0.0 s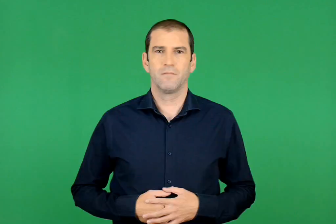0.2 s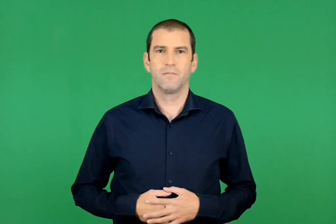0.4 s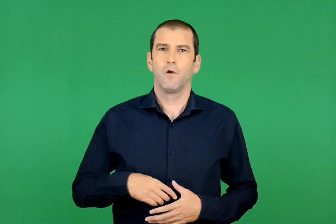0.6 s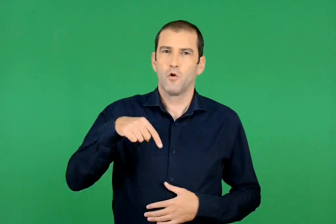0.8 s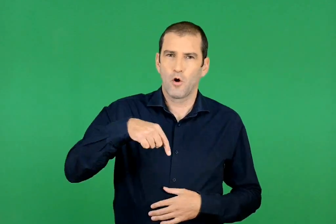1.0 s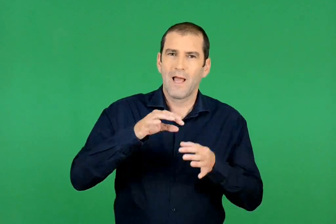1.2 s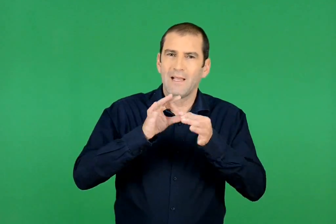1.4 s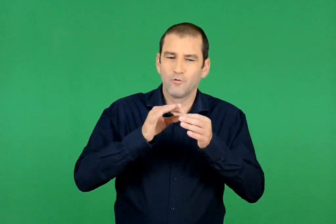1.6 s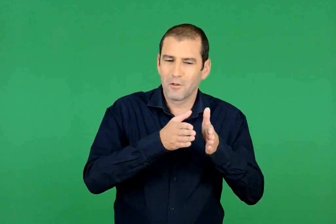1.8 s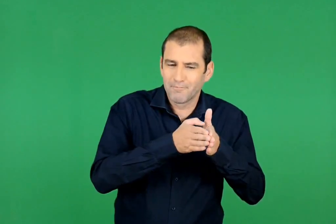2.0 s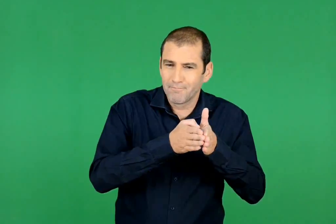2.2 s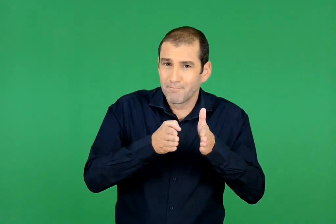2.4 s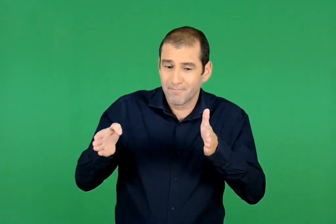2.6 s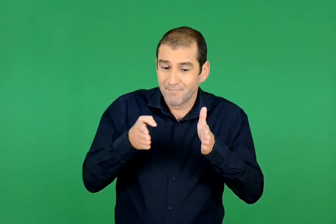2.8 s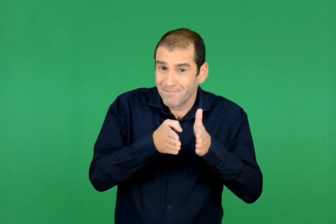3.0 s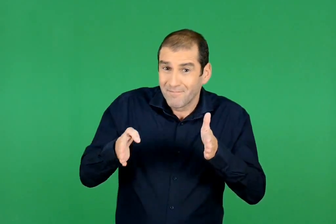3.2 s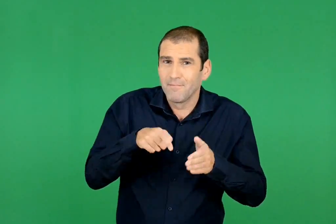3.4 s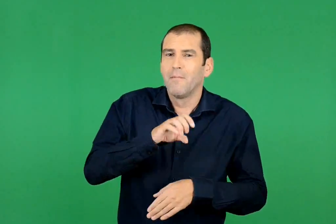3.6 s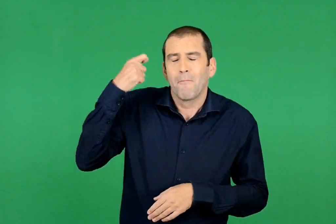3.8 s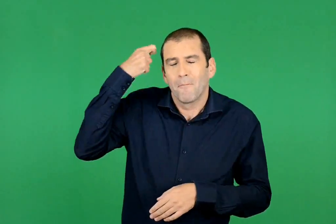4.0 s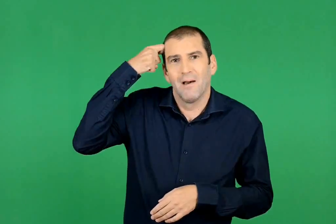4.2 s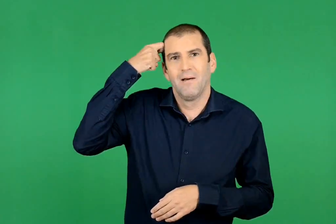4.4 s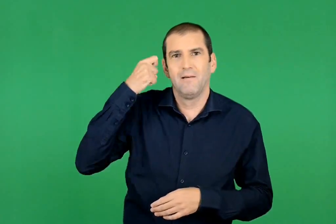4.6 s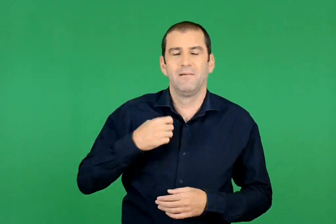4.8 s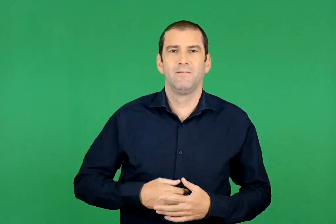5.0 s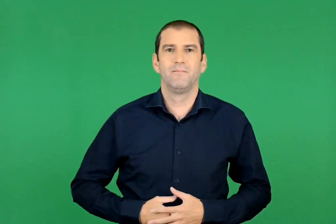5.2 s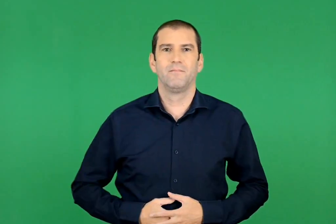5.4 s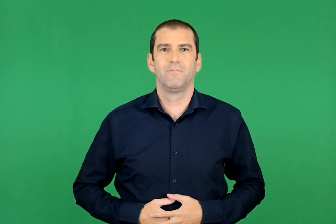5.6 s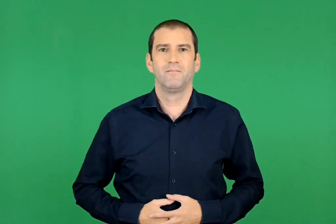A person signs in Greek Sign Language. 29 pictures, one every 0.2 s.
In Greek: τώρα θα άρχιζε το αγαπημένο του κοµµάτι της ιστορίας
